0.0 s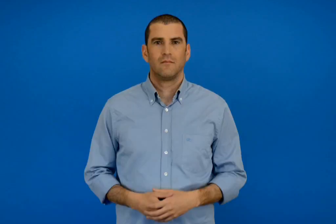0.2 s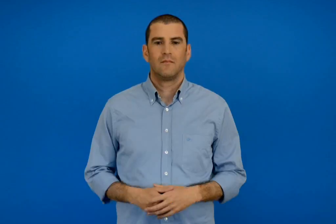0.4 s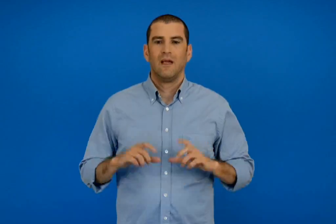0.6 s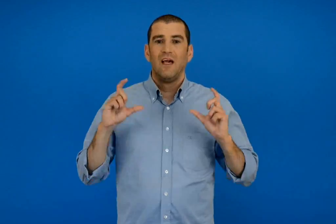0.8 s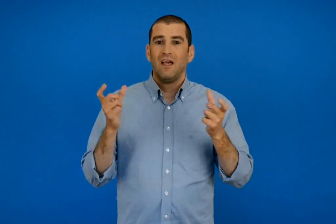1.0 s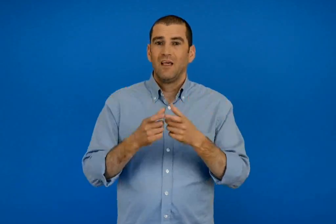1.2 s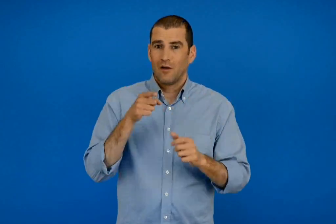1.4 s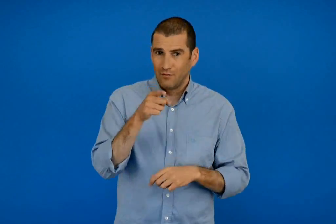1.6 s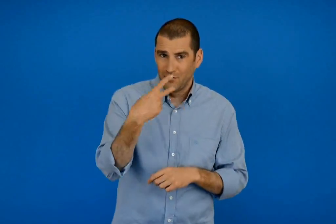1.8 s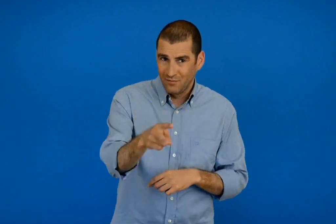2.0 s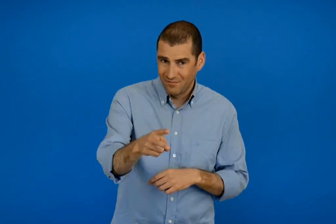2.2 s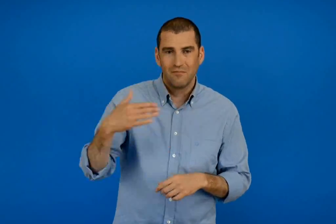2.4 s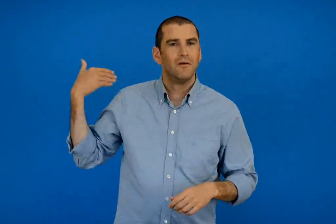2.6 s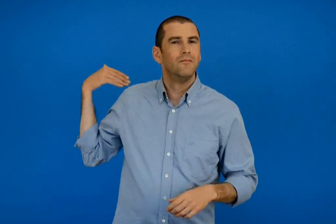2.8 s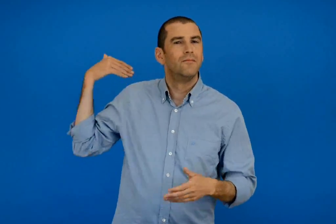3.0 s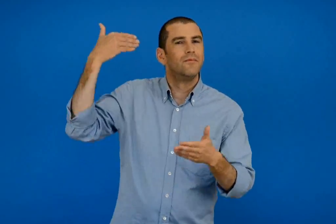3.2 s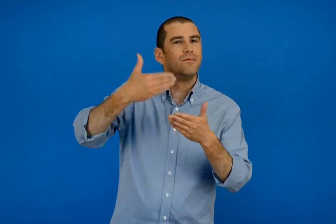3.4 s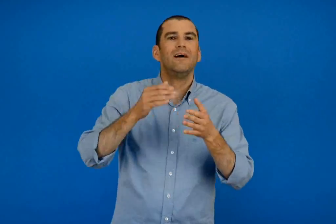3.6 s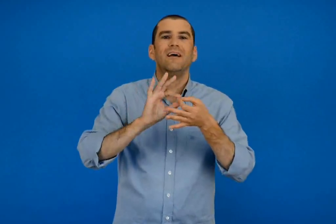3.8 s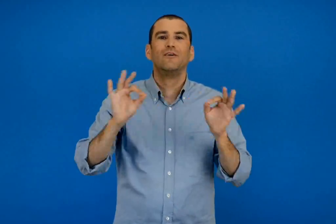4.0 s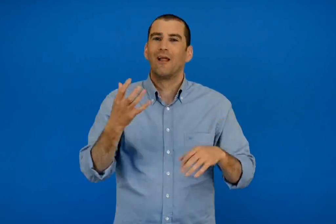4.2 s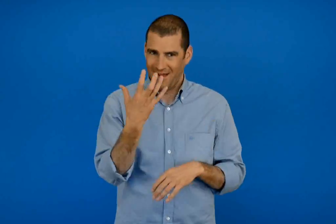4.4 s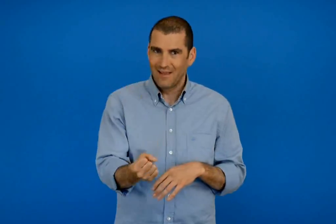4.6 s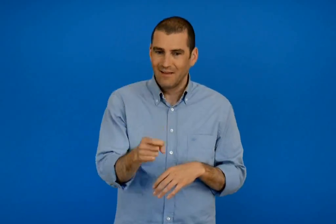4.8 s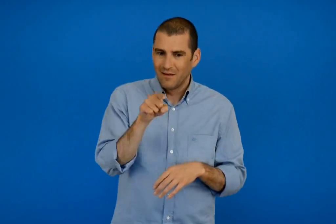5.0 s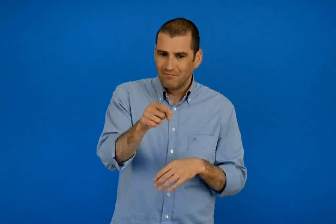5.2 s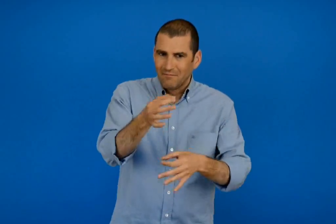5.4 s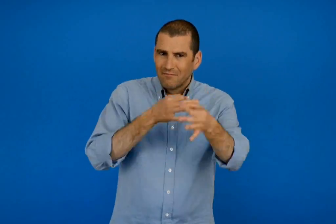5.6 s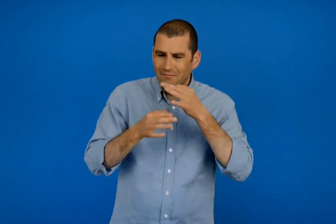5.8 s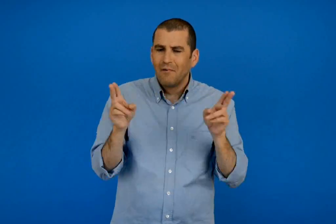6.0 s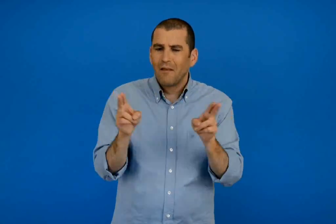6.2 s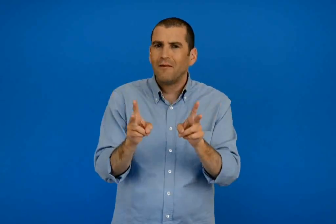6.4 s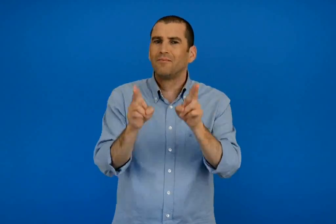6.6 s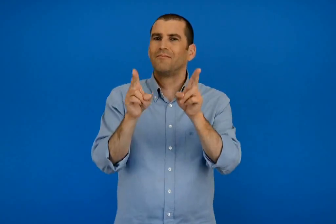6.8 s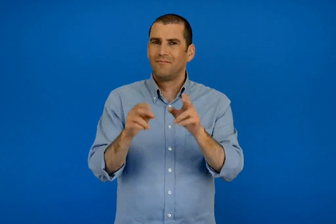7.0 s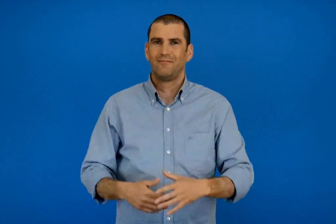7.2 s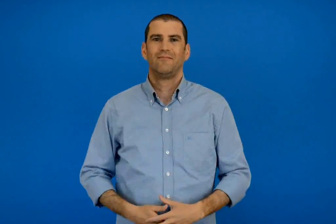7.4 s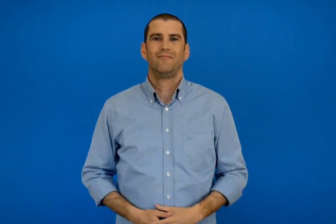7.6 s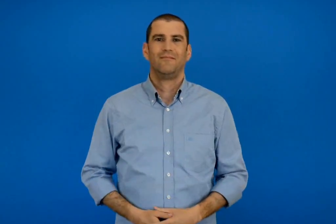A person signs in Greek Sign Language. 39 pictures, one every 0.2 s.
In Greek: και η οικογένεια σου έχει ιστορία θα μας διηγηθείς κάτι από αυτήν ;
